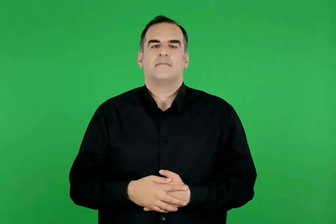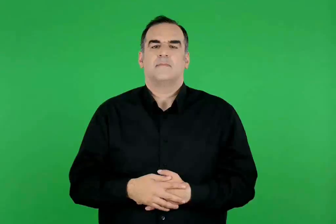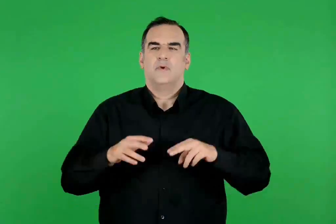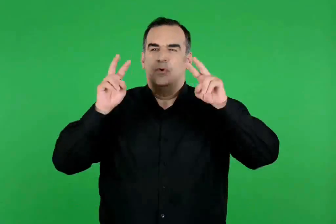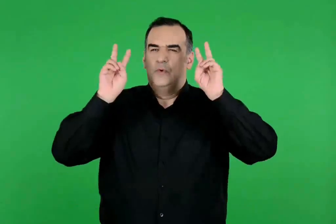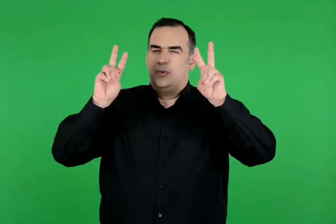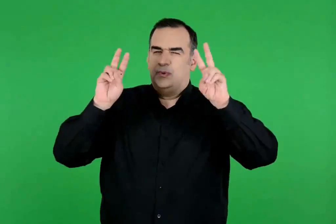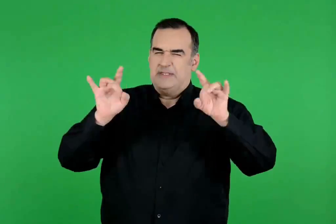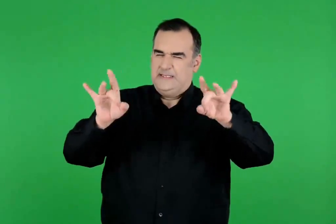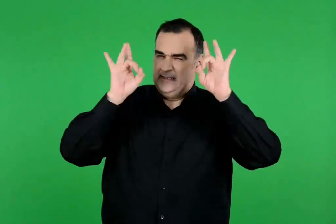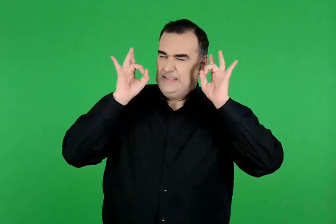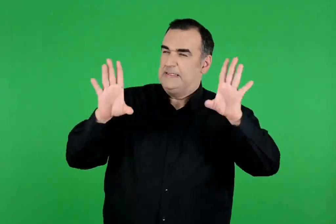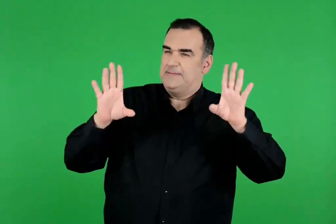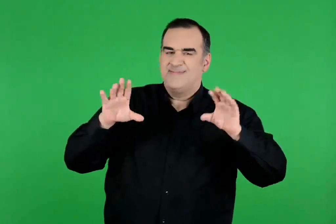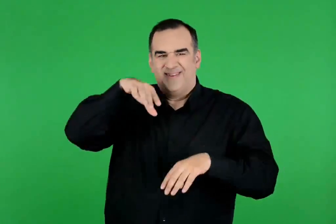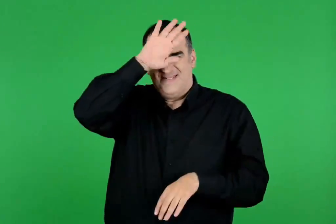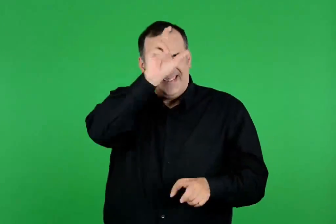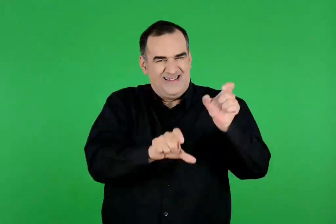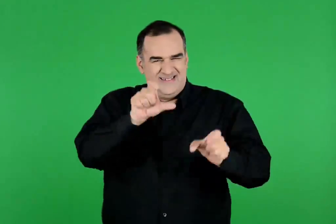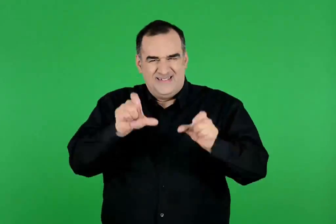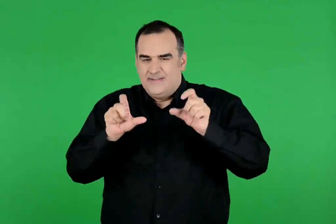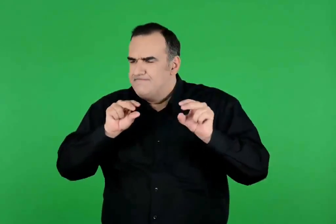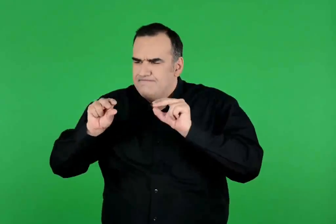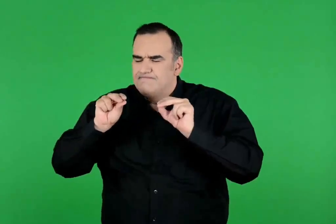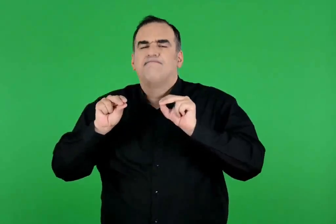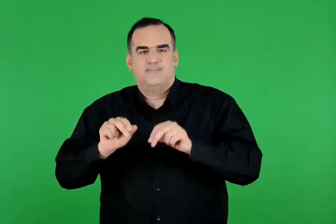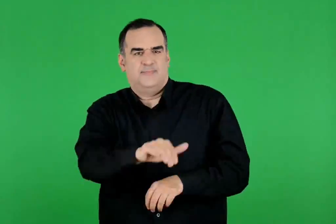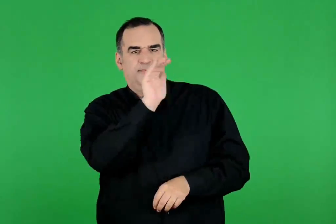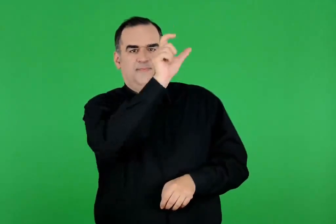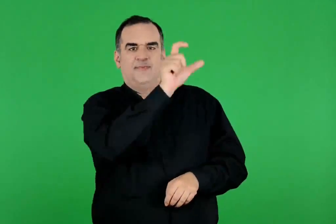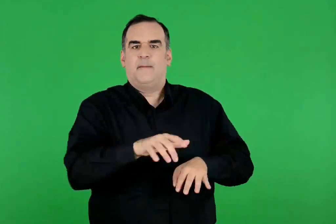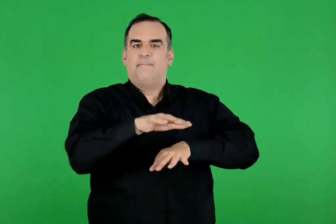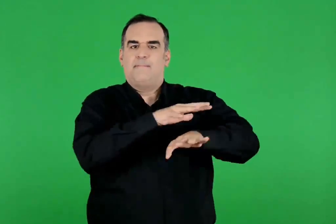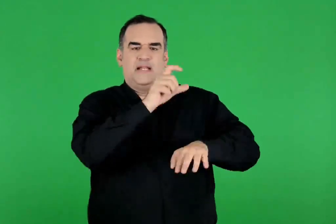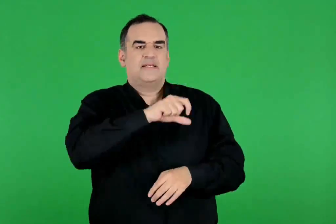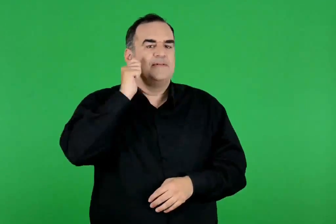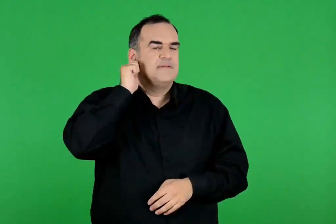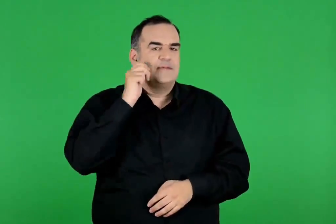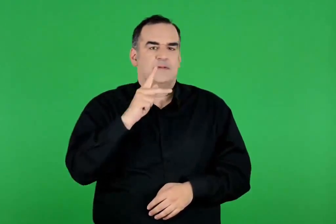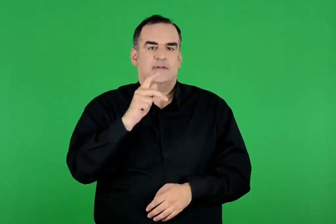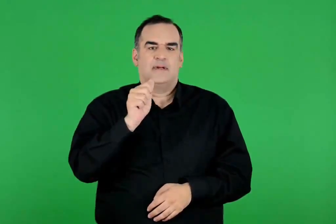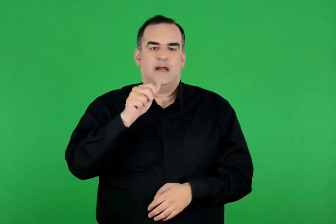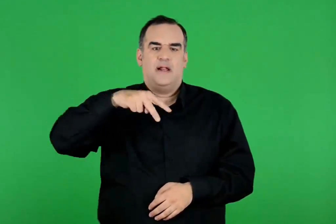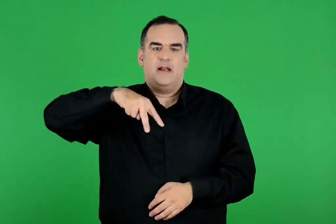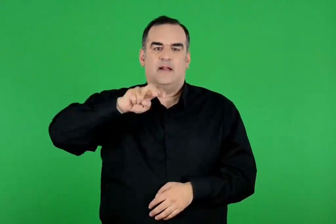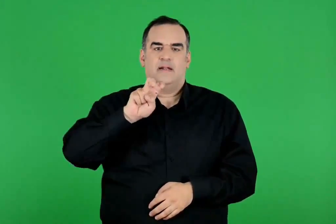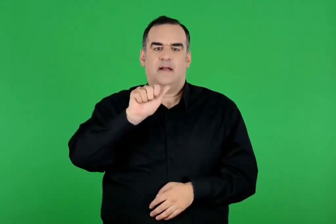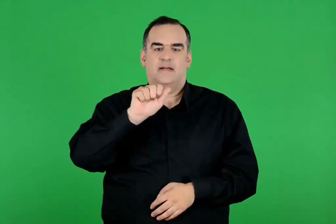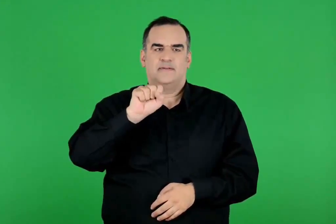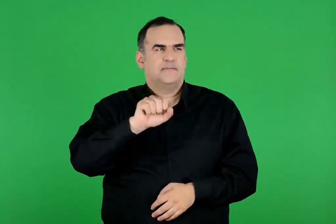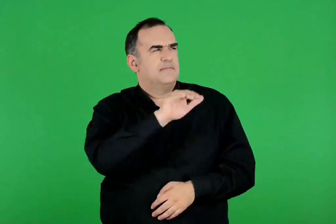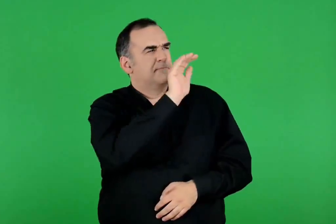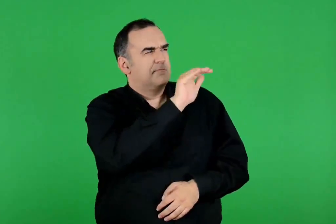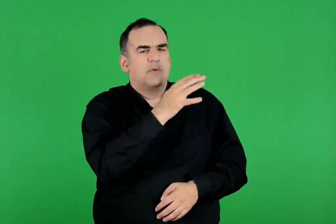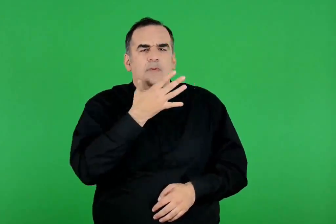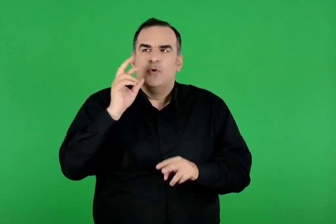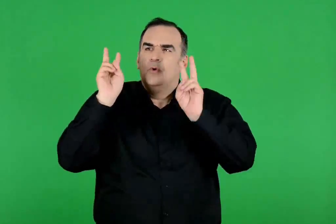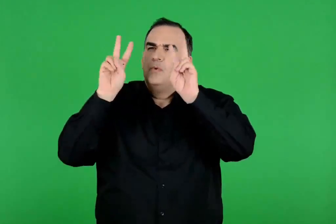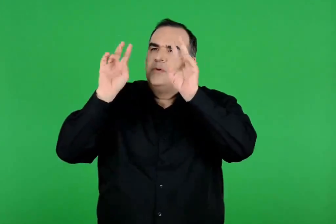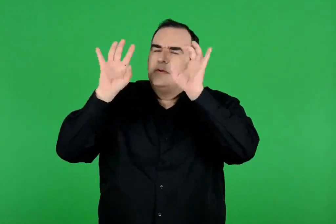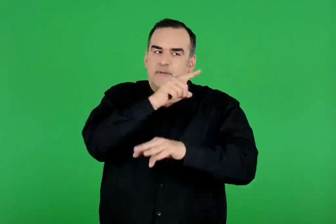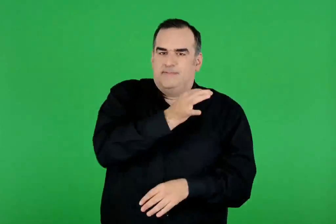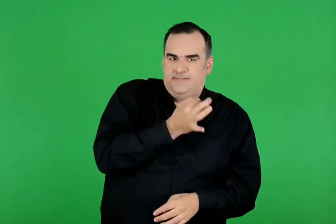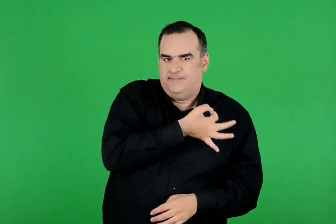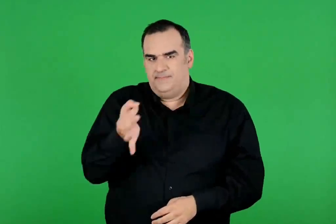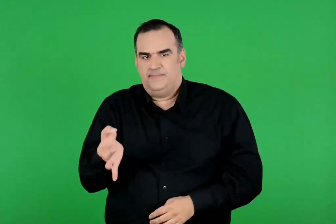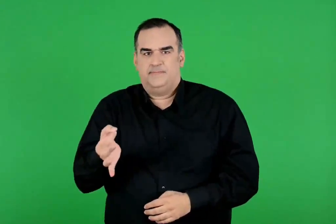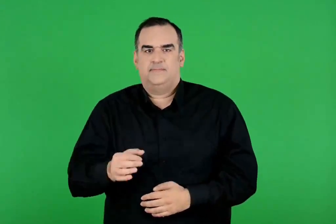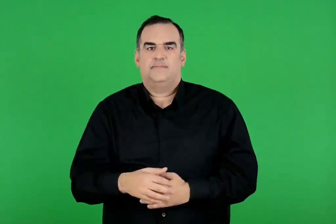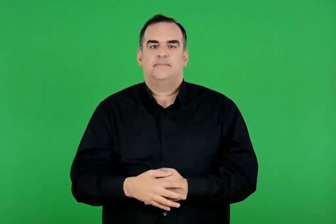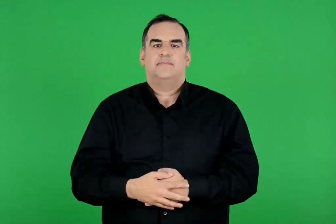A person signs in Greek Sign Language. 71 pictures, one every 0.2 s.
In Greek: όμως φύλλο δεν σάλευε κι οι βασιλιάδες ρωτήσανε τον μάντη κάλχα να τους πει γιατί οι άνεμοι δε φυσούσαν
